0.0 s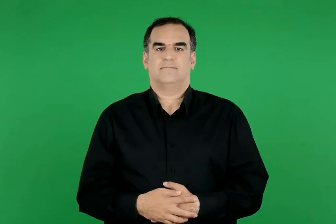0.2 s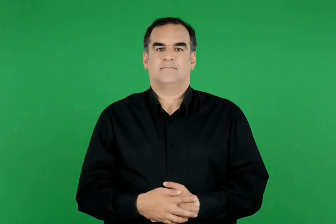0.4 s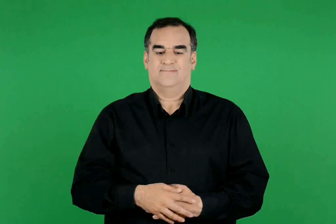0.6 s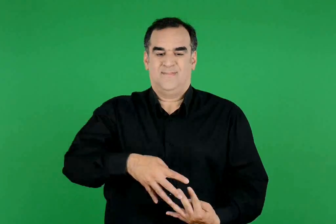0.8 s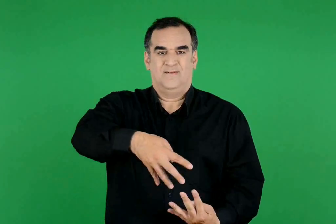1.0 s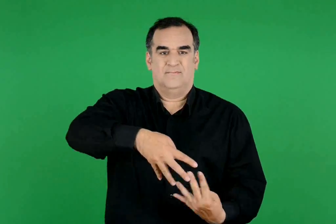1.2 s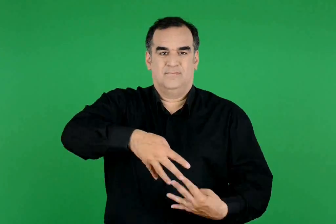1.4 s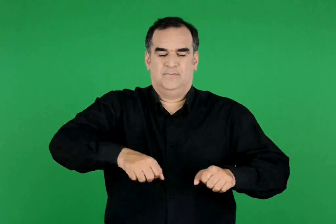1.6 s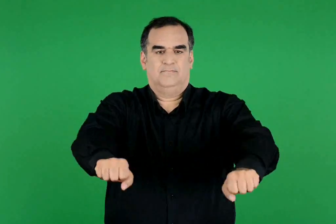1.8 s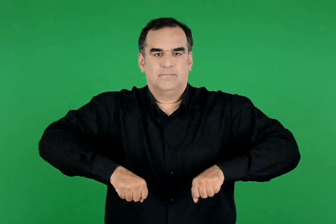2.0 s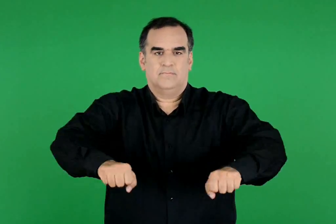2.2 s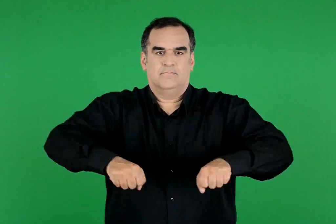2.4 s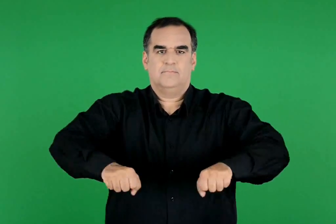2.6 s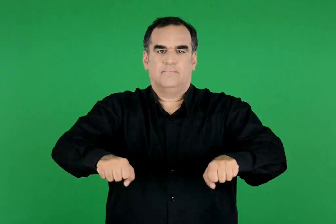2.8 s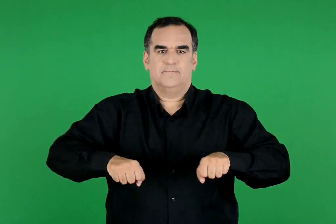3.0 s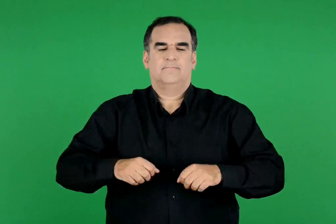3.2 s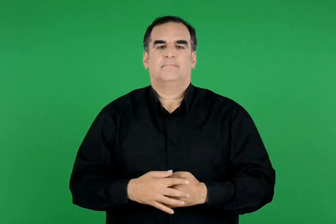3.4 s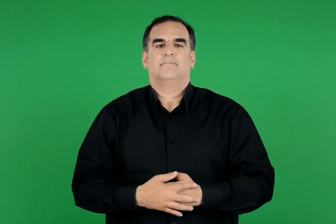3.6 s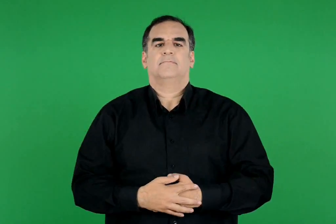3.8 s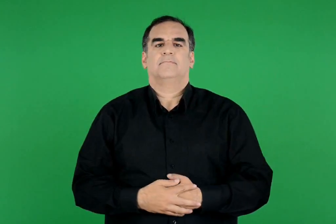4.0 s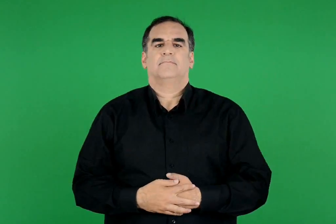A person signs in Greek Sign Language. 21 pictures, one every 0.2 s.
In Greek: αργαλειός
